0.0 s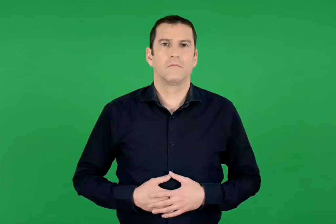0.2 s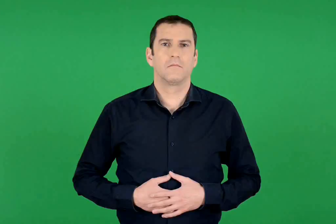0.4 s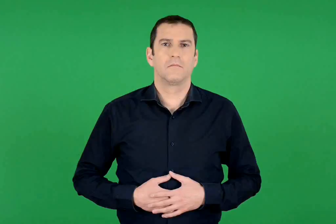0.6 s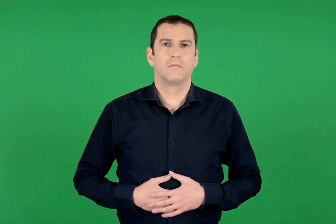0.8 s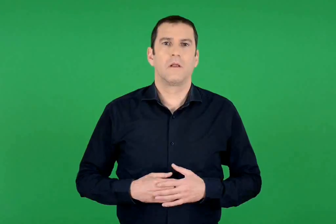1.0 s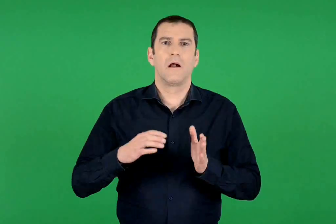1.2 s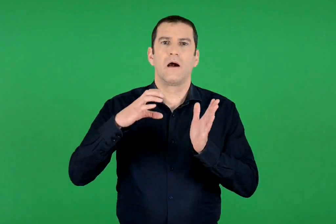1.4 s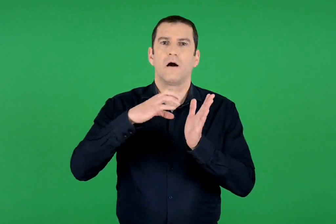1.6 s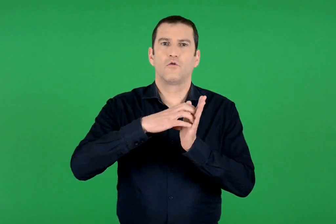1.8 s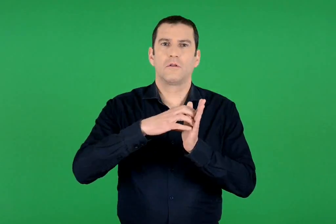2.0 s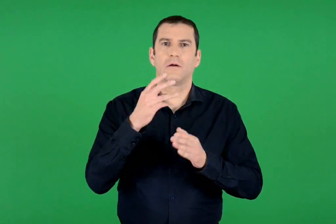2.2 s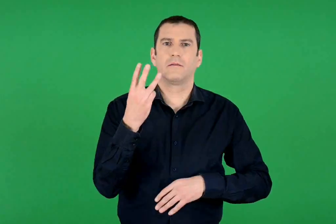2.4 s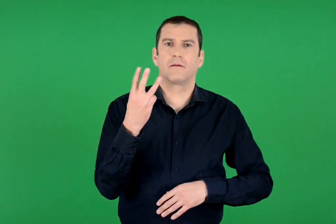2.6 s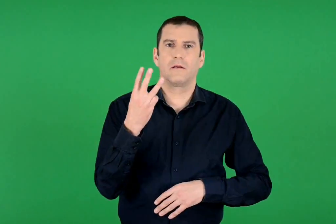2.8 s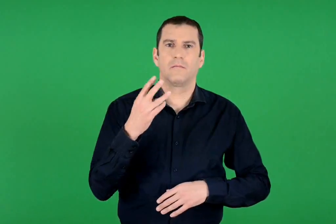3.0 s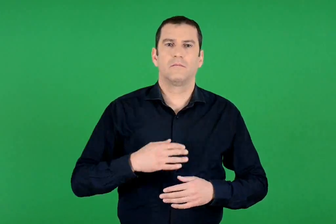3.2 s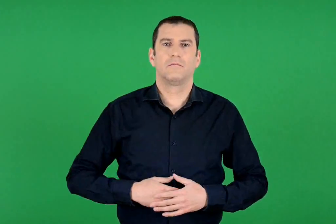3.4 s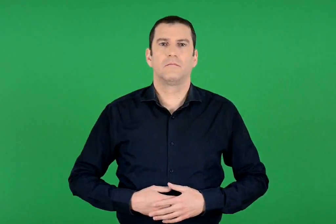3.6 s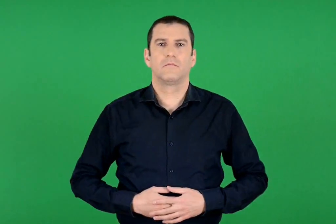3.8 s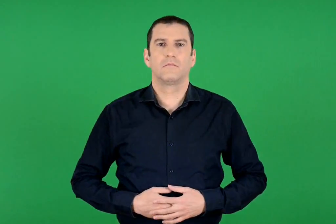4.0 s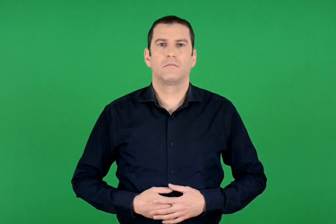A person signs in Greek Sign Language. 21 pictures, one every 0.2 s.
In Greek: ενότητα 3 μέσα συγκοινωνίας και μεταφοράς
